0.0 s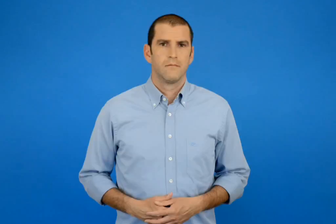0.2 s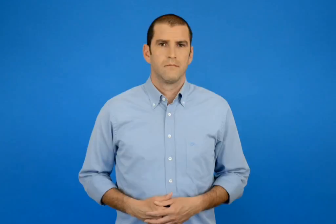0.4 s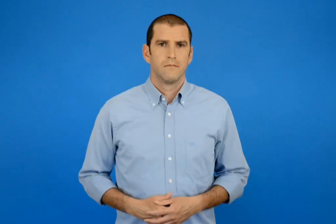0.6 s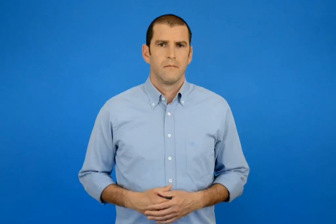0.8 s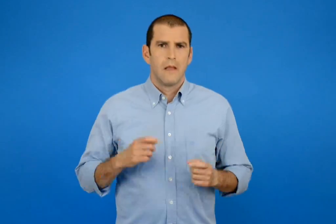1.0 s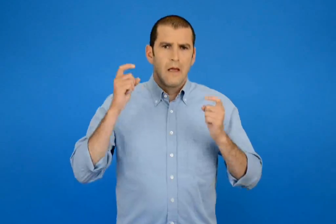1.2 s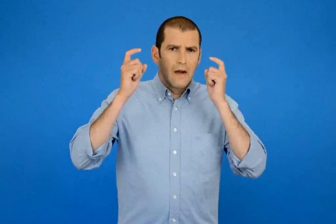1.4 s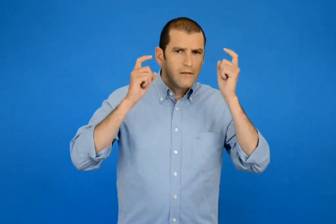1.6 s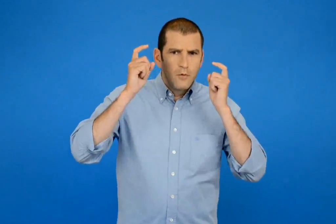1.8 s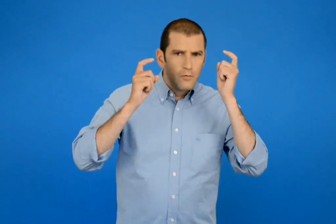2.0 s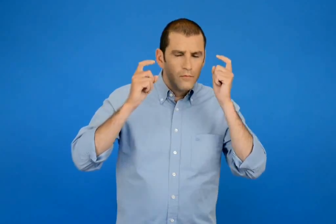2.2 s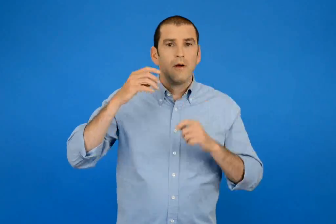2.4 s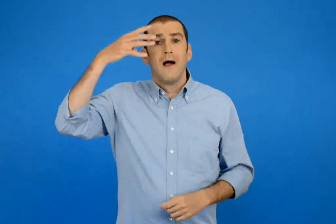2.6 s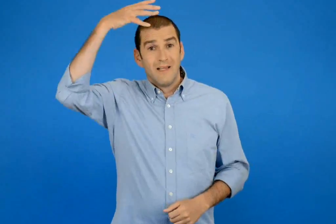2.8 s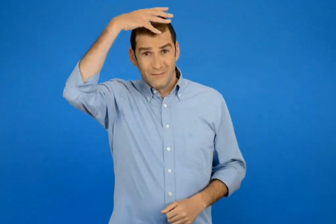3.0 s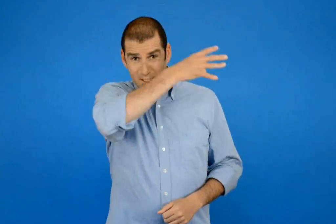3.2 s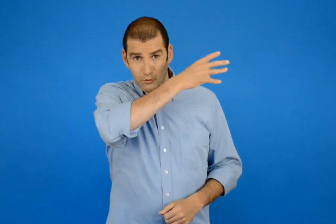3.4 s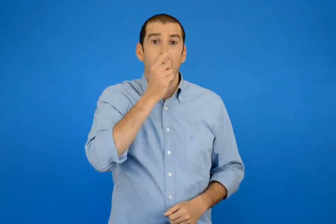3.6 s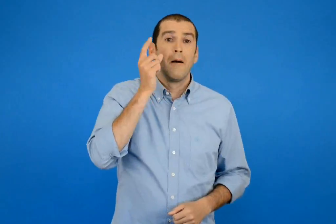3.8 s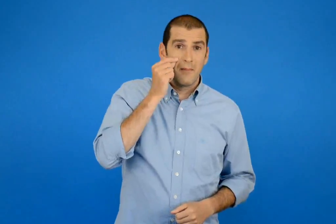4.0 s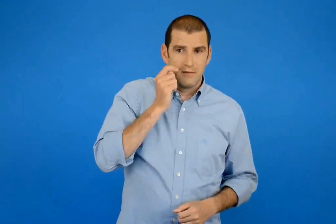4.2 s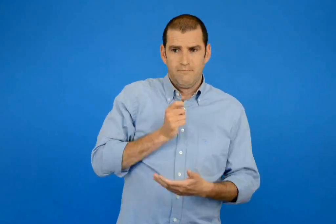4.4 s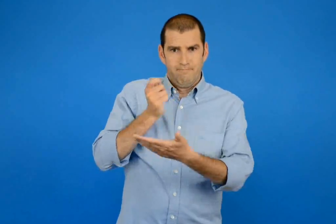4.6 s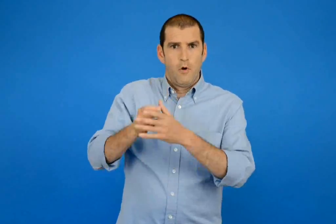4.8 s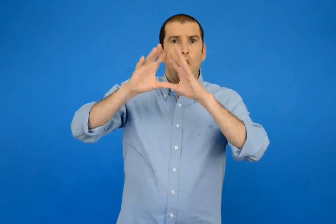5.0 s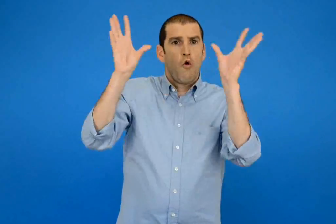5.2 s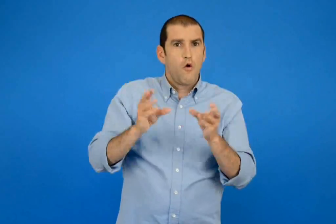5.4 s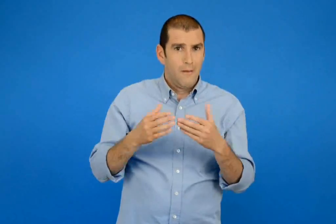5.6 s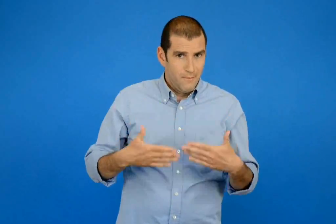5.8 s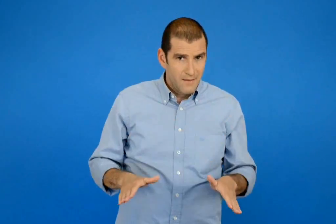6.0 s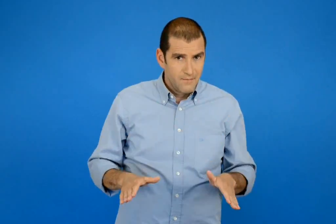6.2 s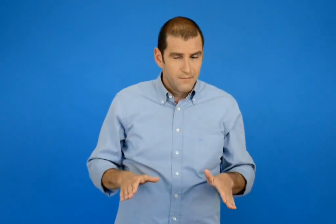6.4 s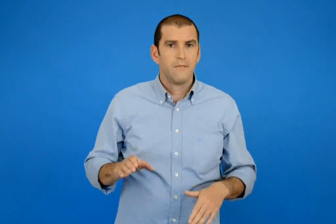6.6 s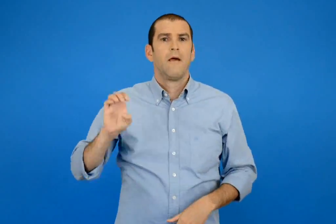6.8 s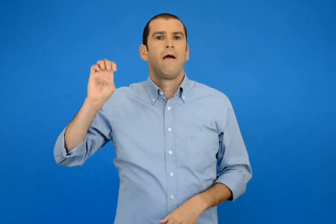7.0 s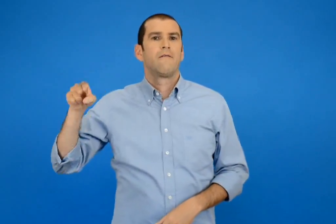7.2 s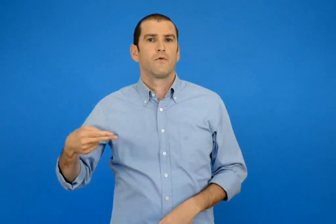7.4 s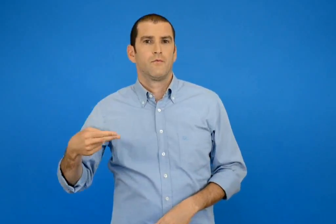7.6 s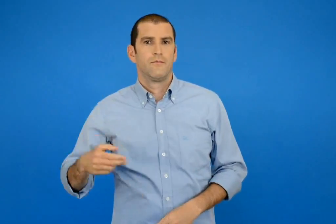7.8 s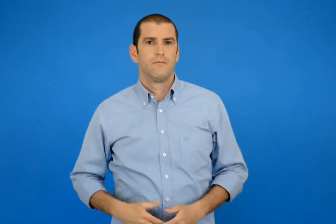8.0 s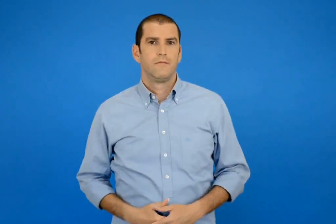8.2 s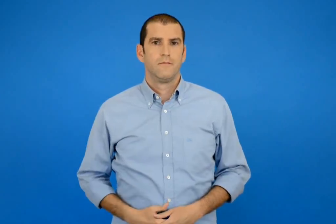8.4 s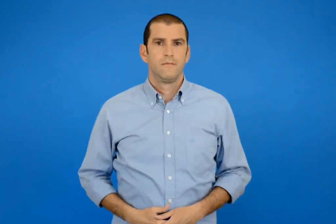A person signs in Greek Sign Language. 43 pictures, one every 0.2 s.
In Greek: εκτιμώ ο σπύρος και ο πατέρας του πλήρωσαν συνολικά €
